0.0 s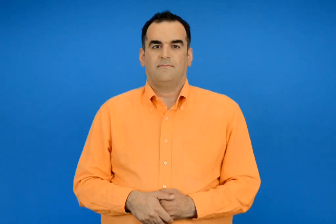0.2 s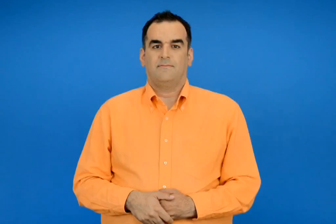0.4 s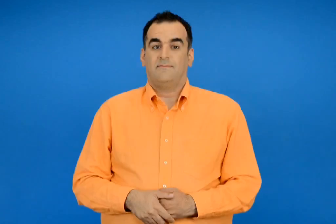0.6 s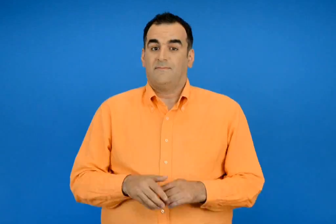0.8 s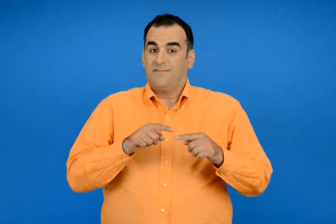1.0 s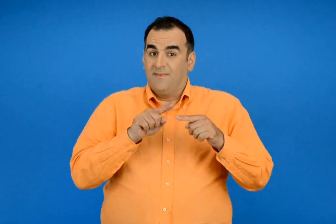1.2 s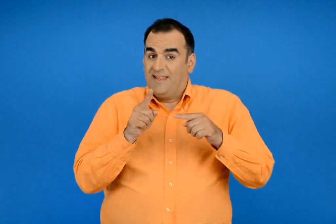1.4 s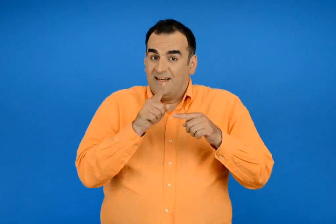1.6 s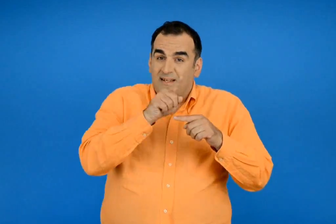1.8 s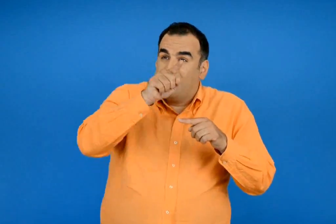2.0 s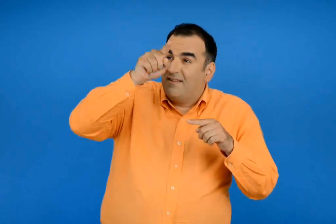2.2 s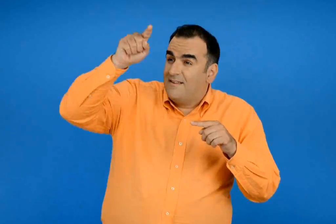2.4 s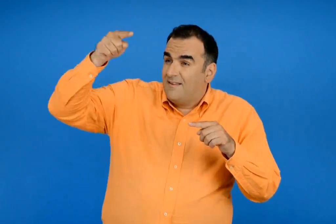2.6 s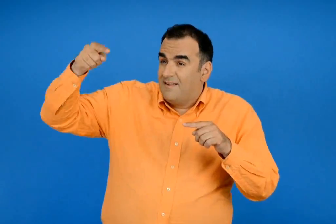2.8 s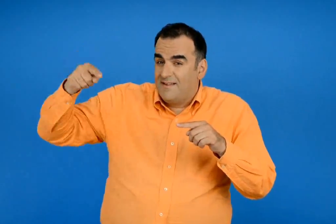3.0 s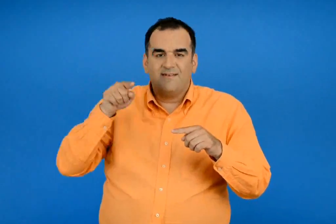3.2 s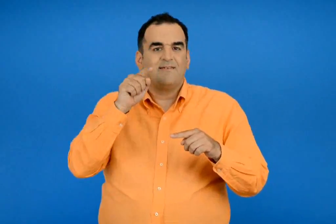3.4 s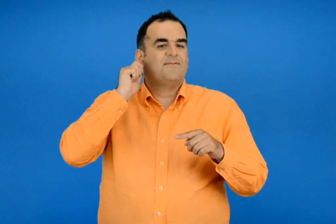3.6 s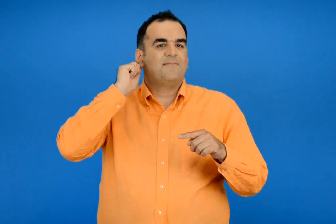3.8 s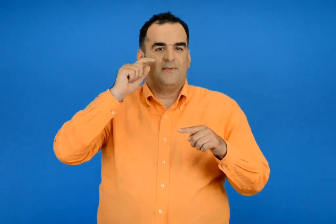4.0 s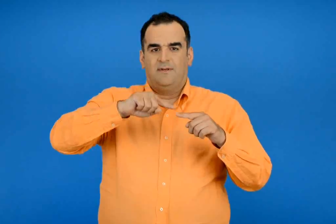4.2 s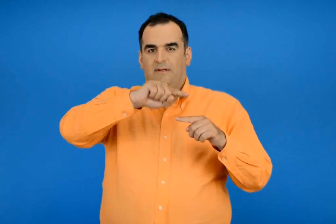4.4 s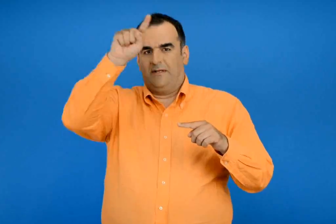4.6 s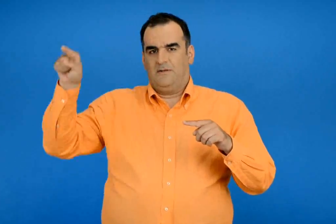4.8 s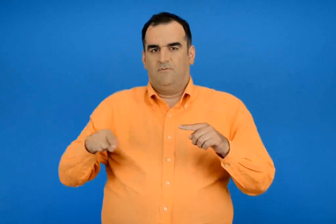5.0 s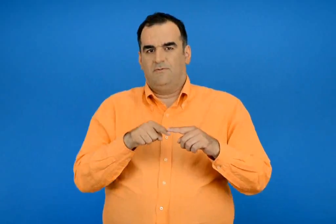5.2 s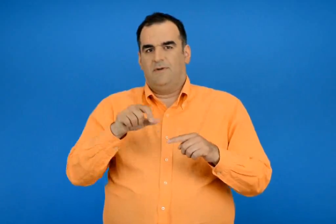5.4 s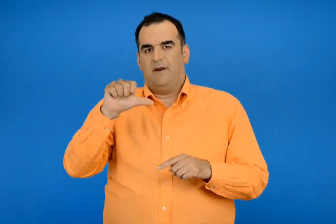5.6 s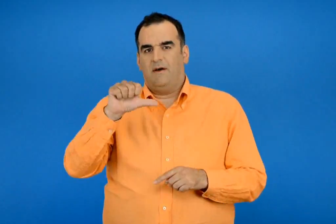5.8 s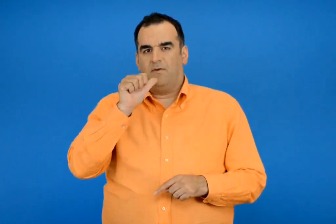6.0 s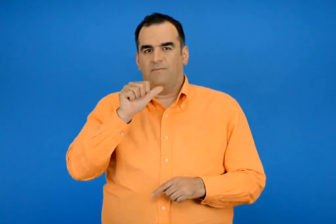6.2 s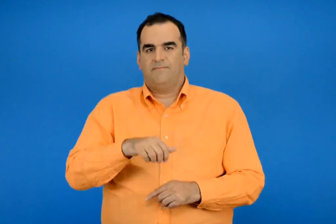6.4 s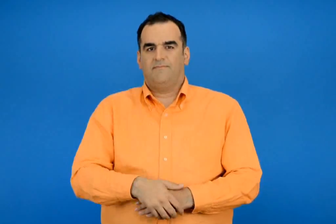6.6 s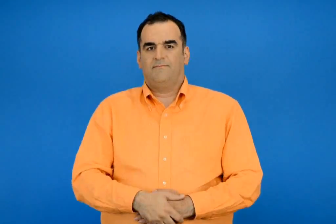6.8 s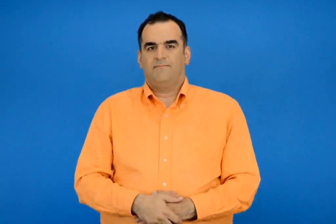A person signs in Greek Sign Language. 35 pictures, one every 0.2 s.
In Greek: το ταξίδι αυτό λέγεται κύκλος του νερού
